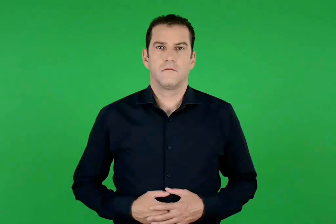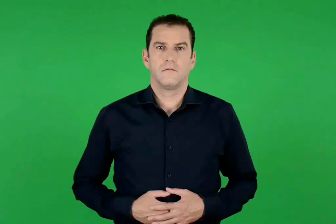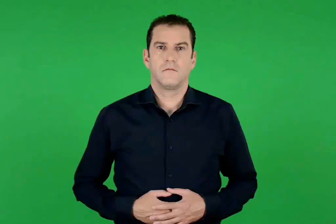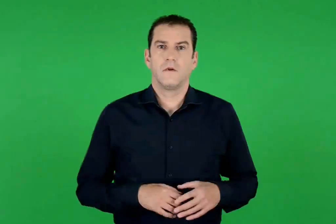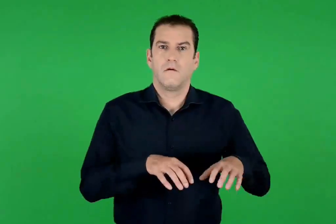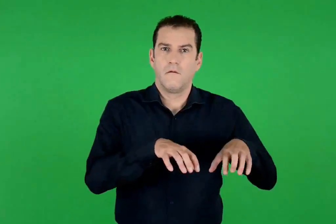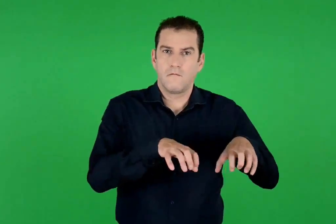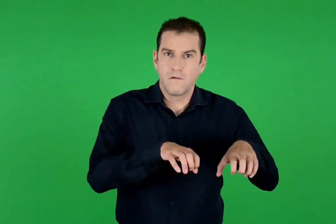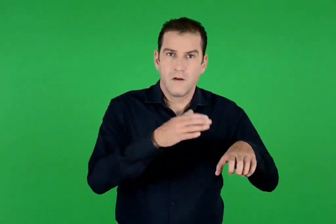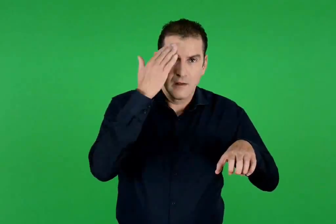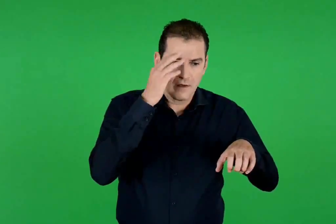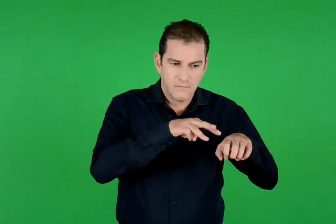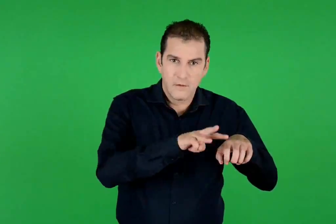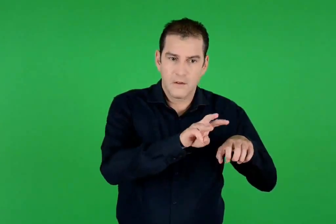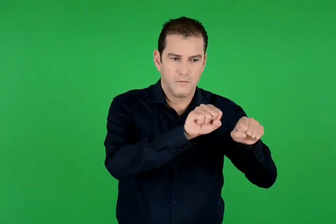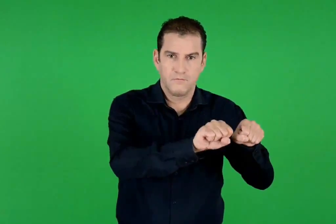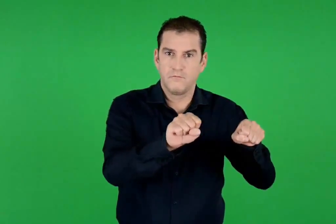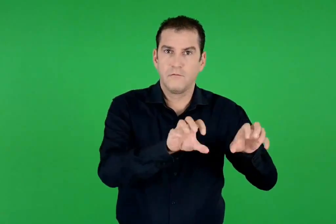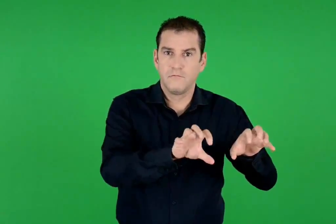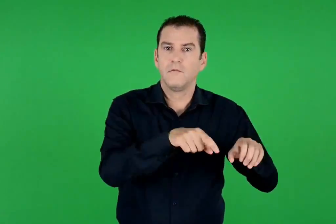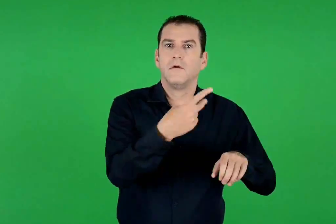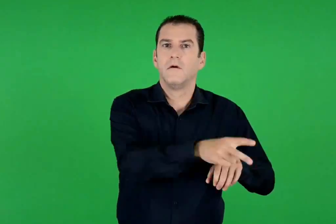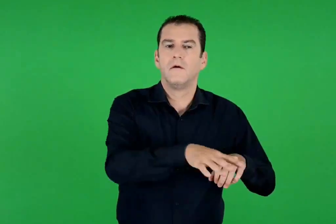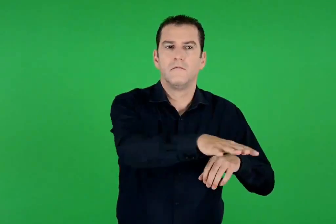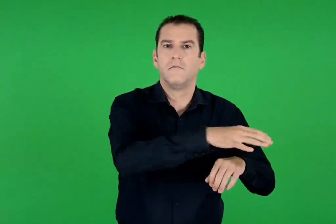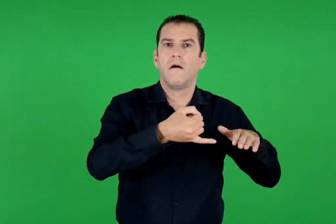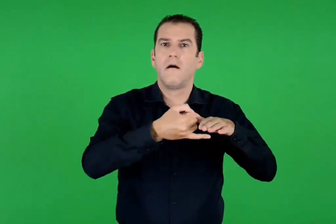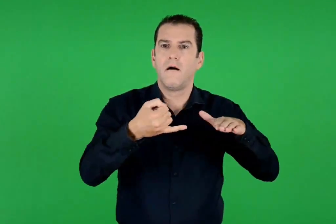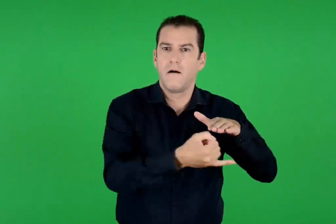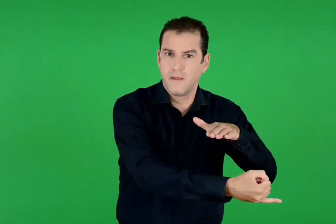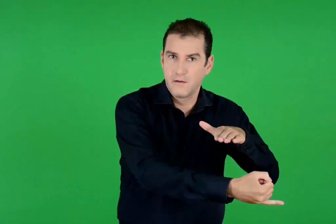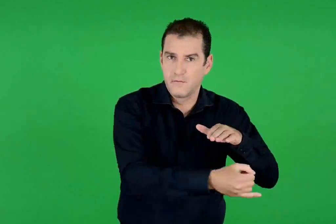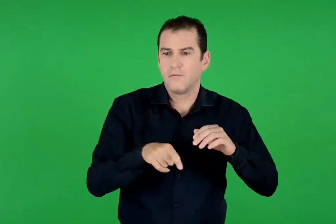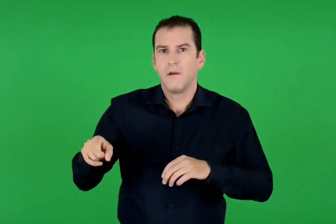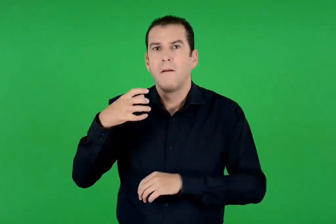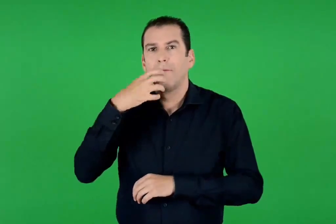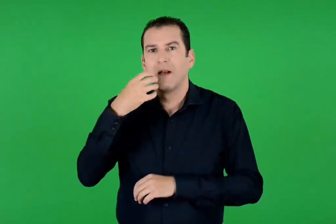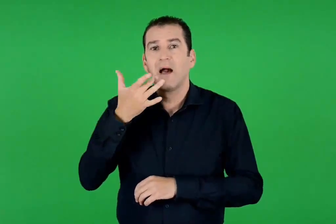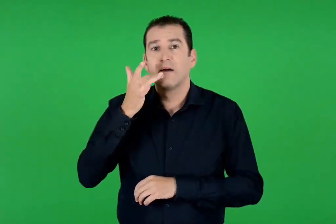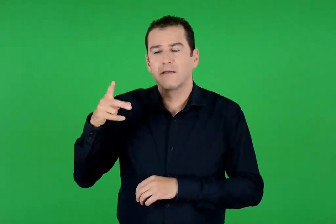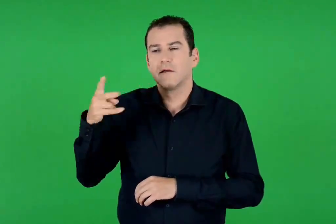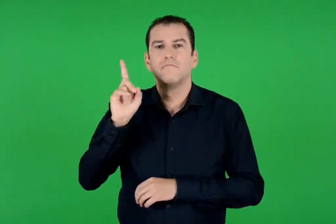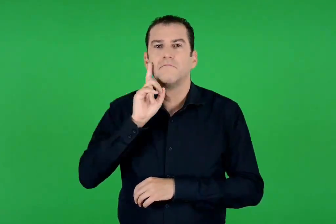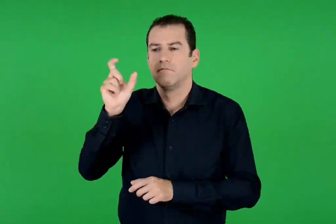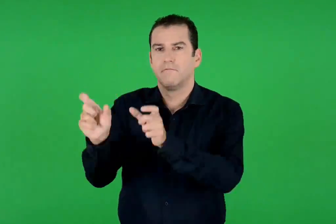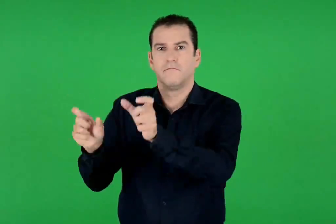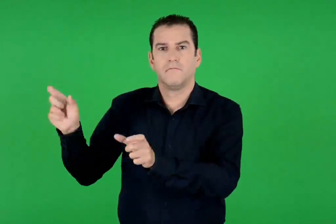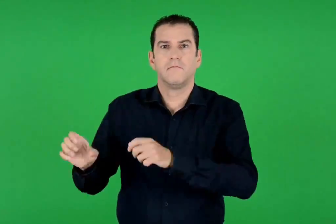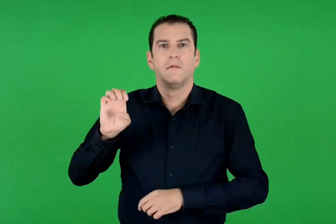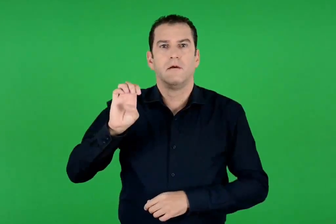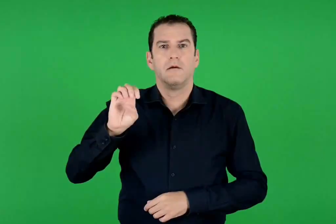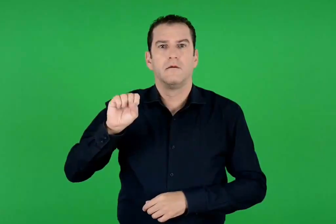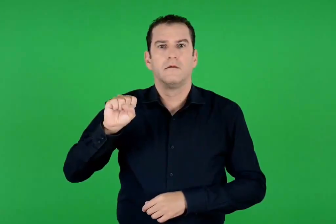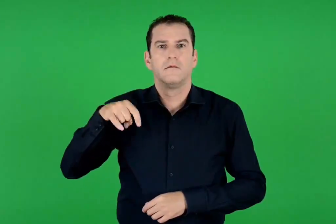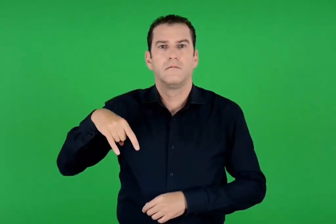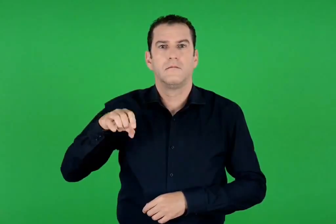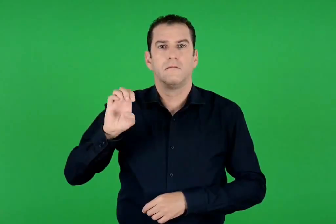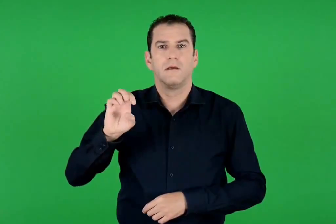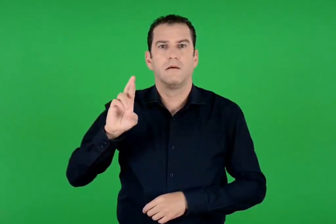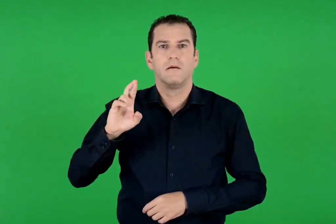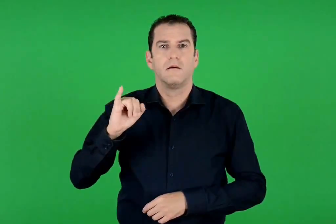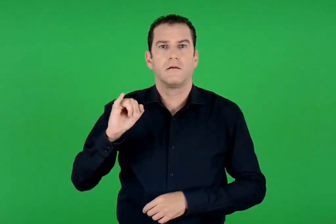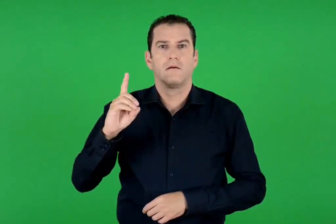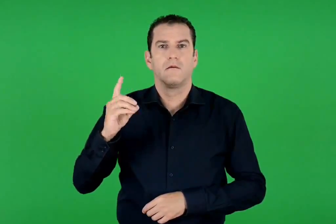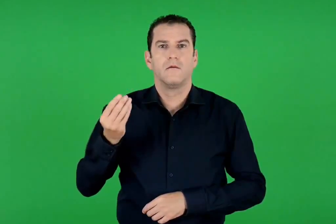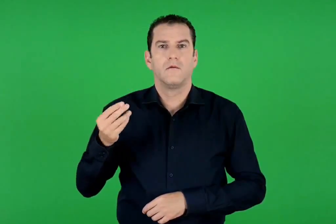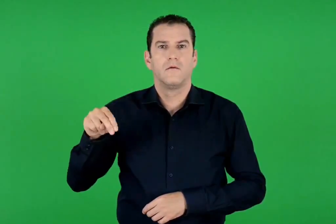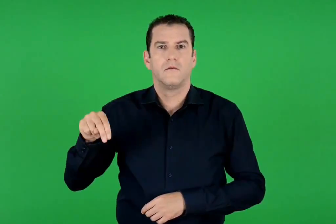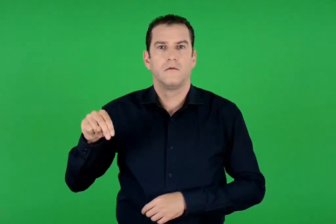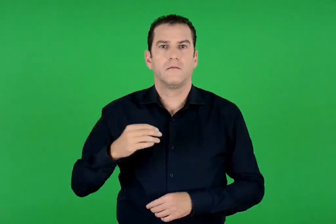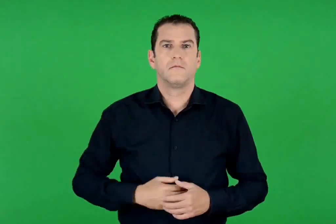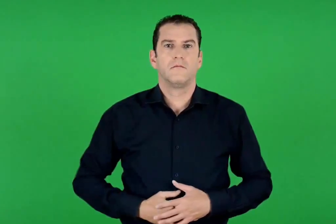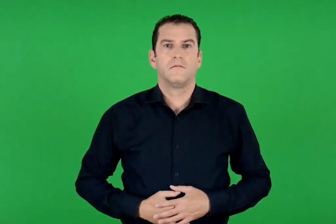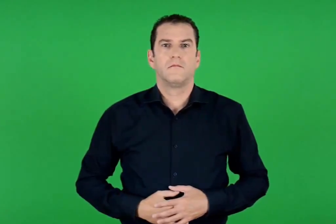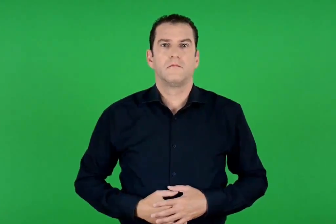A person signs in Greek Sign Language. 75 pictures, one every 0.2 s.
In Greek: ο κέρβερος του άδη και τα χρυσά μήλα των εσπερίδων
